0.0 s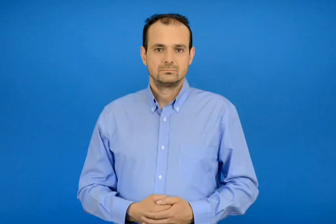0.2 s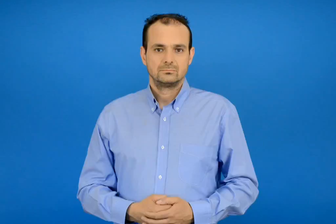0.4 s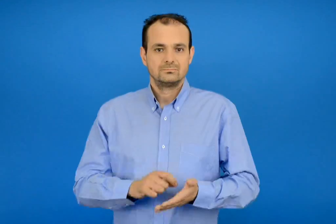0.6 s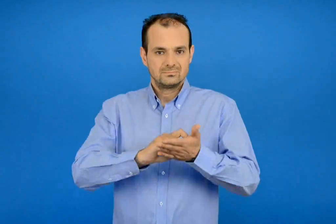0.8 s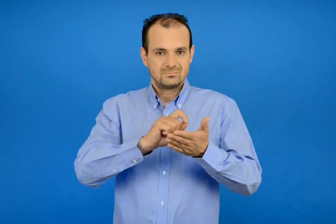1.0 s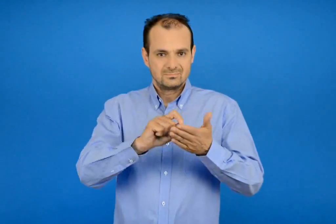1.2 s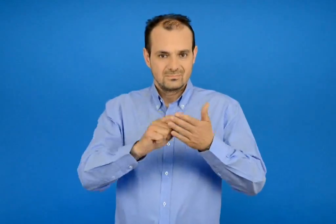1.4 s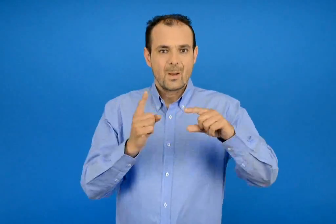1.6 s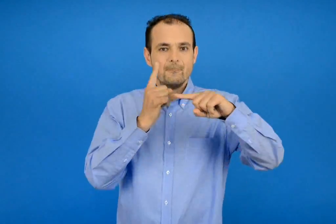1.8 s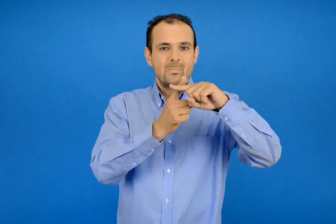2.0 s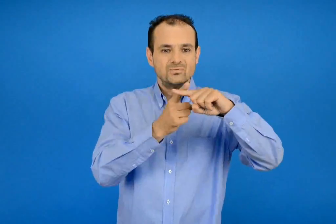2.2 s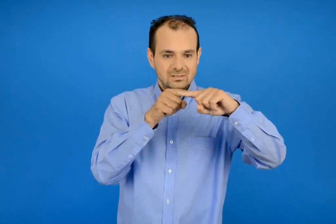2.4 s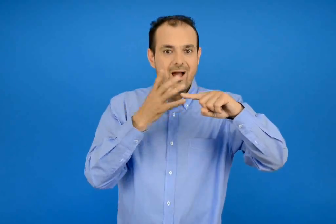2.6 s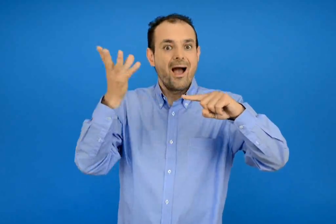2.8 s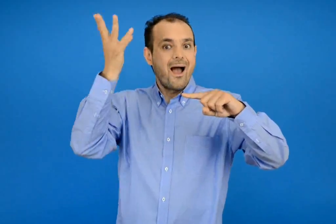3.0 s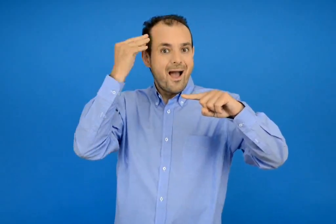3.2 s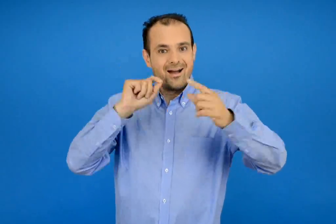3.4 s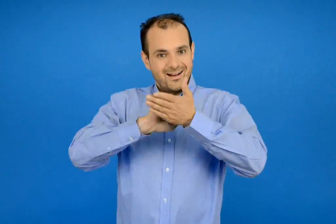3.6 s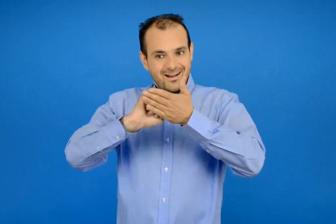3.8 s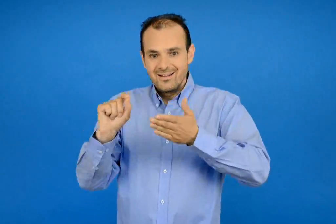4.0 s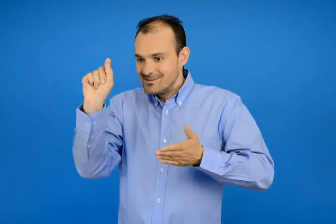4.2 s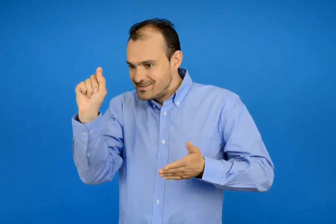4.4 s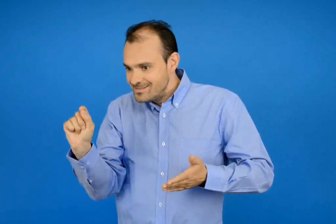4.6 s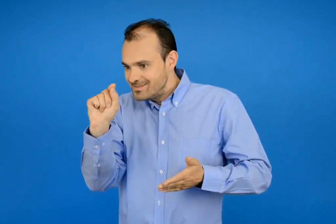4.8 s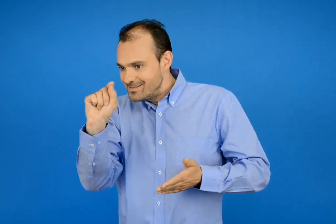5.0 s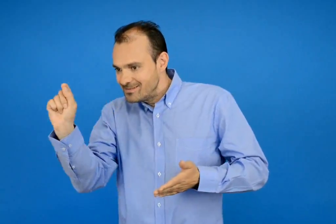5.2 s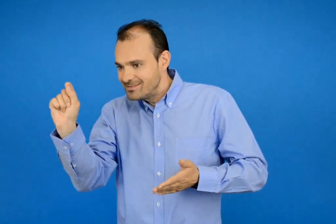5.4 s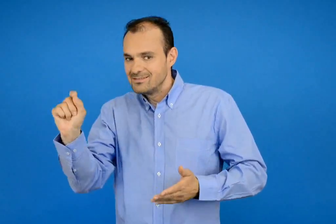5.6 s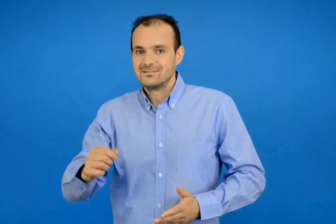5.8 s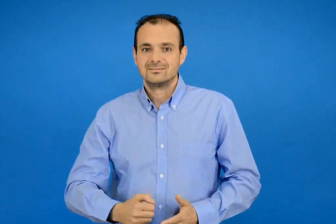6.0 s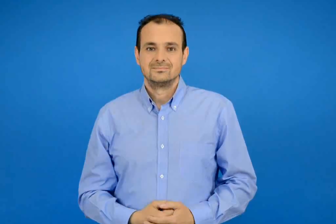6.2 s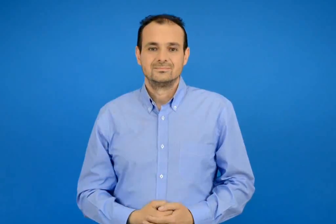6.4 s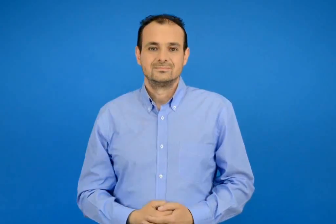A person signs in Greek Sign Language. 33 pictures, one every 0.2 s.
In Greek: γραφή της πρόσθεσης με τη χρήση συμβολών
